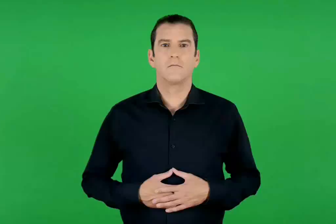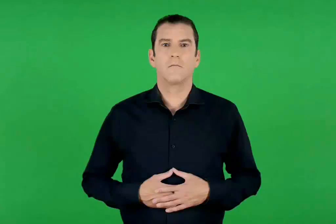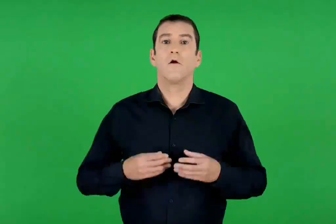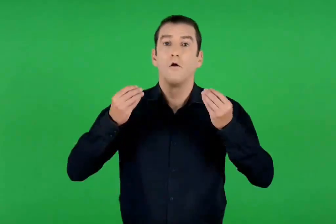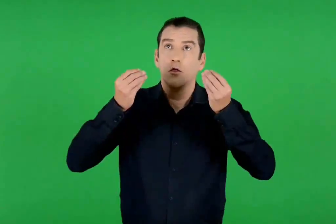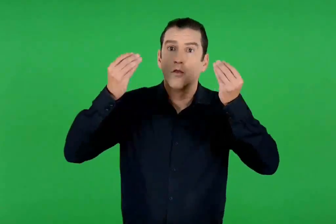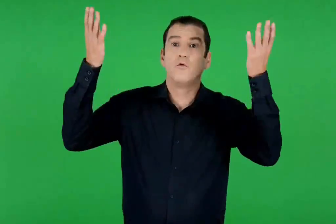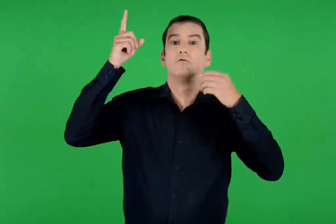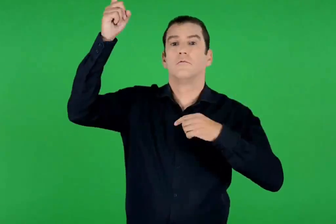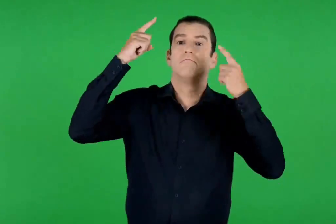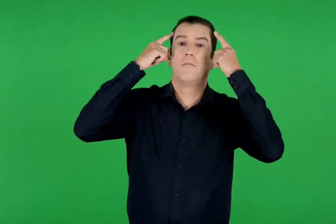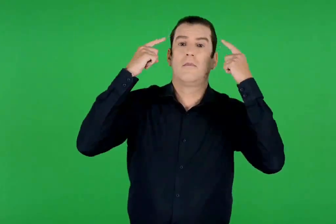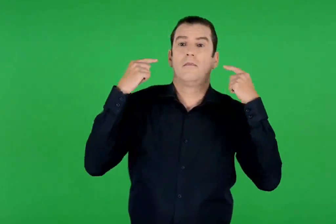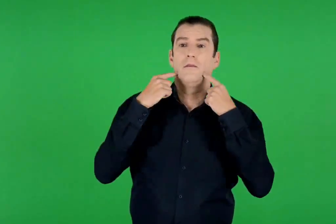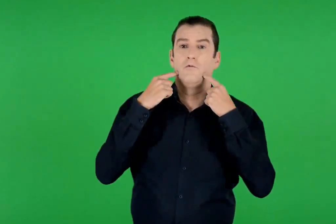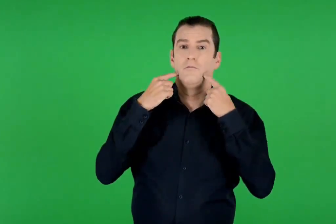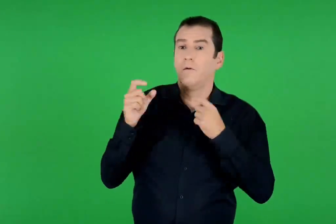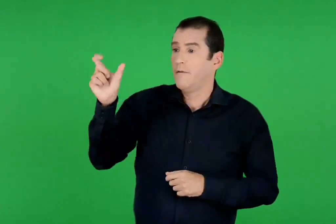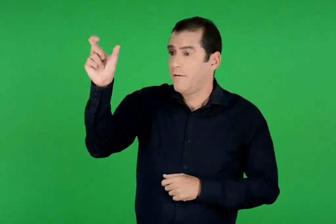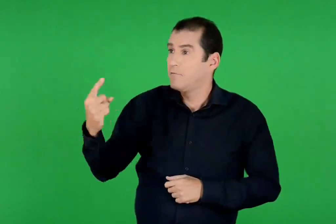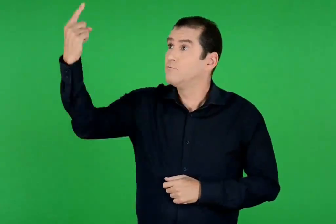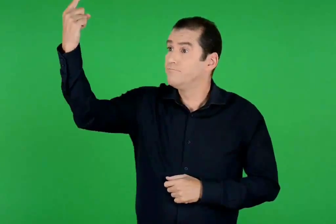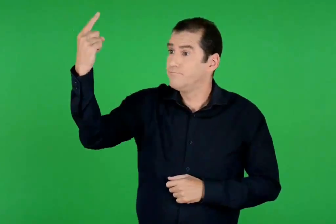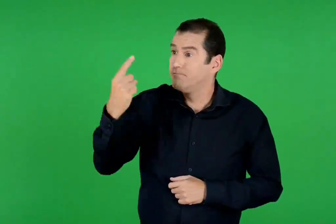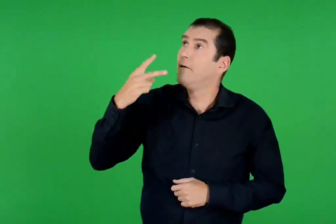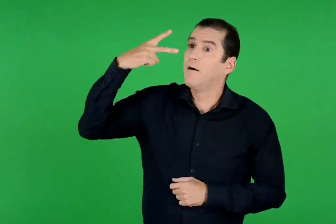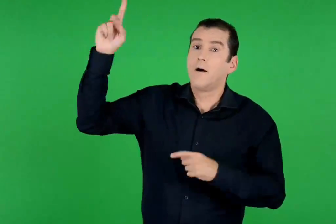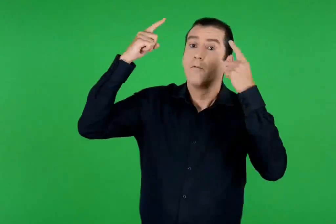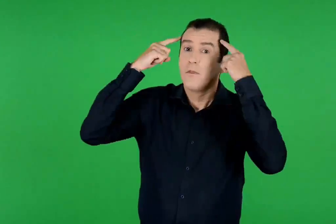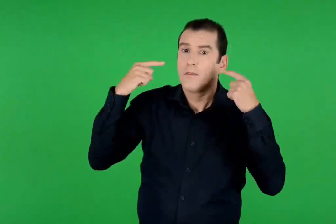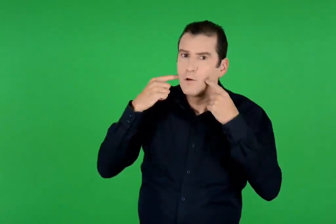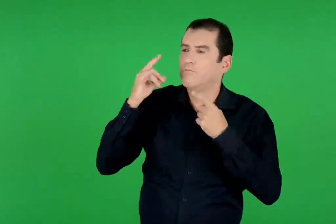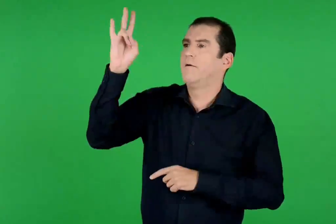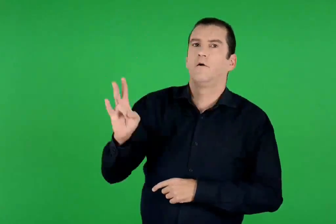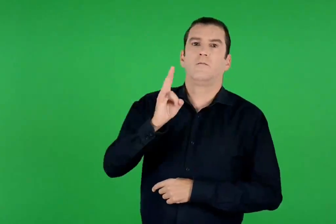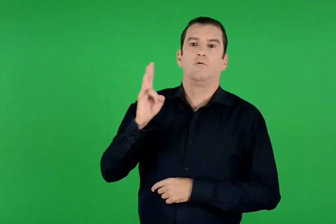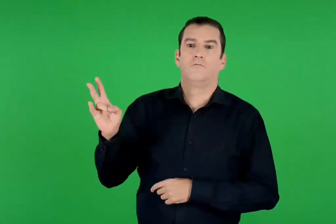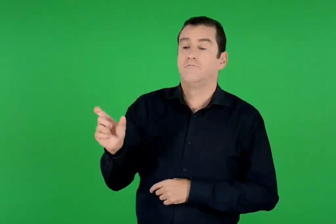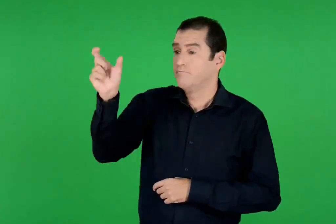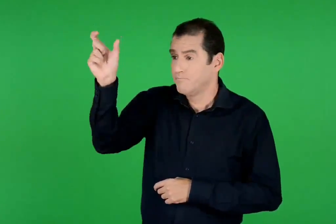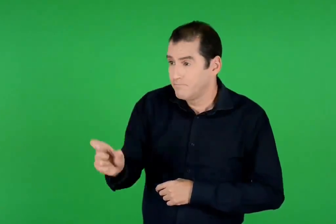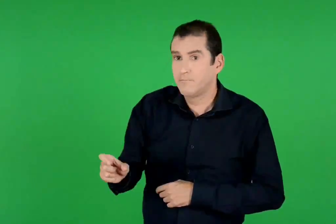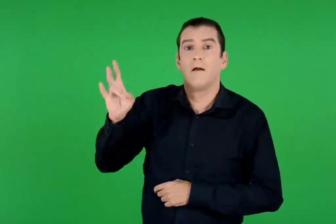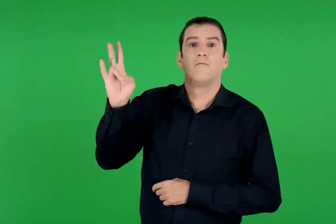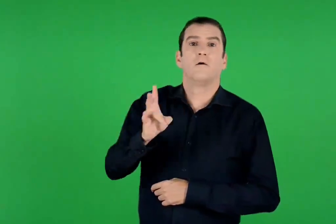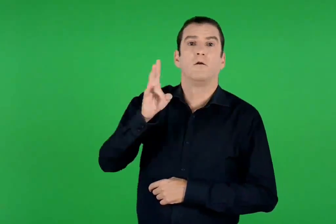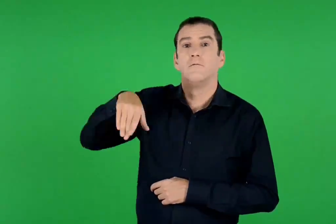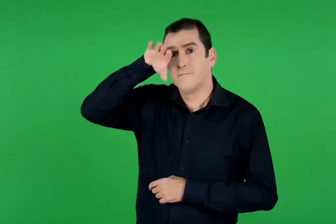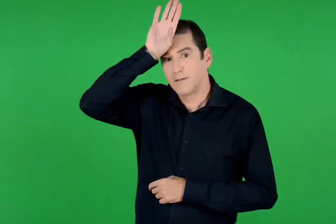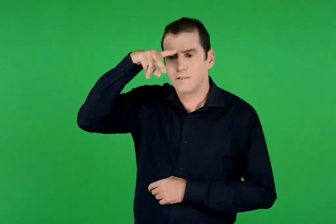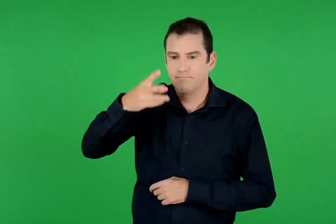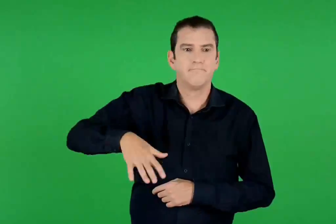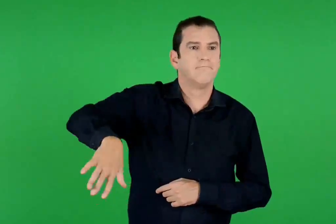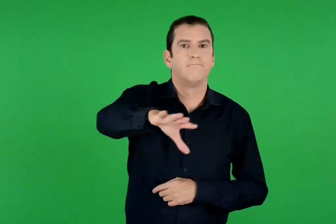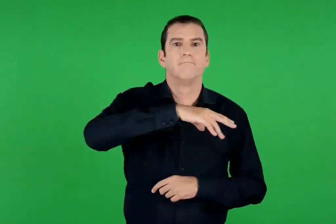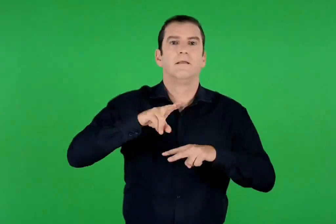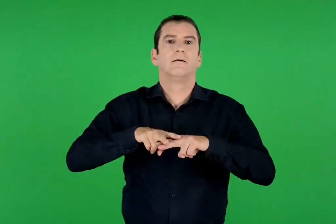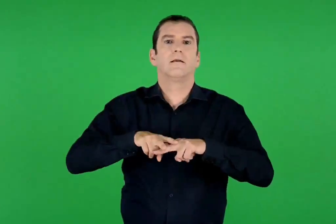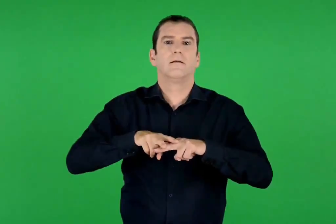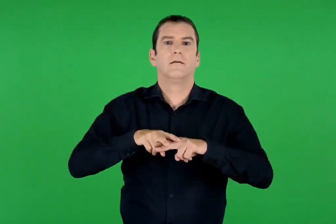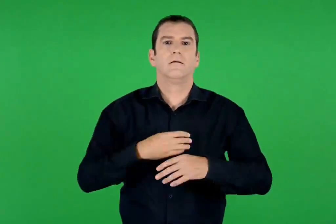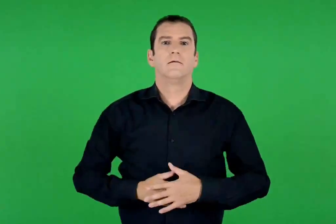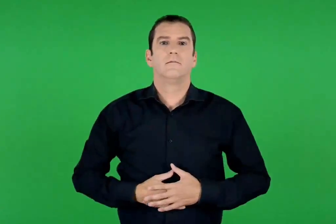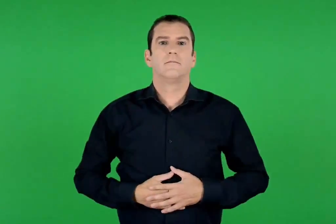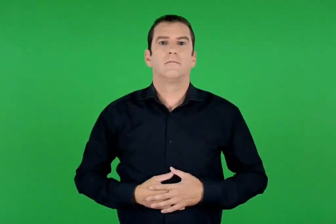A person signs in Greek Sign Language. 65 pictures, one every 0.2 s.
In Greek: δόξα στον θεό ευλογημένος αυτός που έρχεται σταλμένος από τον κύριο ευλογημένος ο βασιλιάς του ισραήλ
